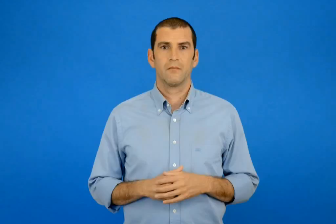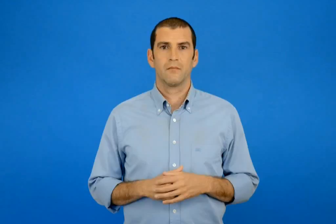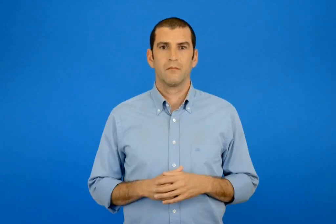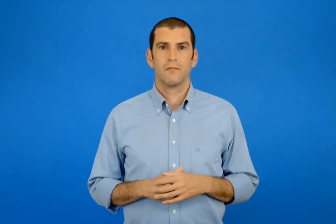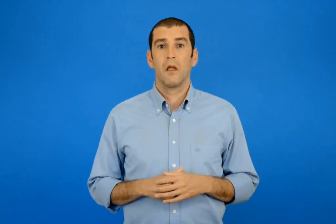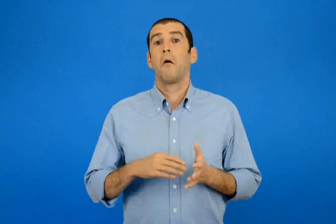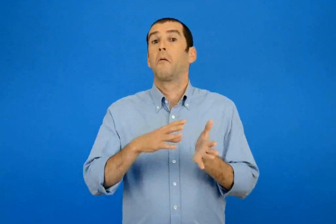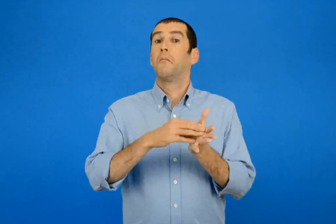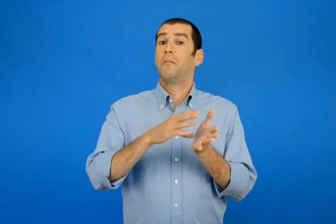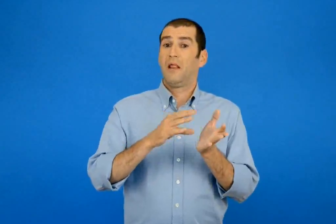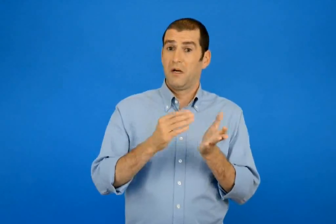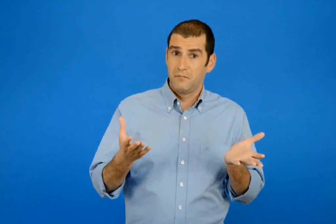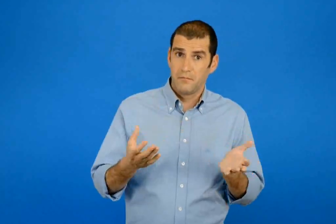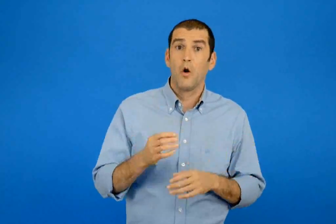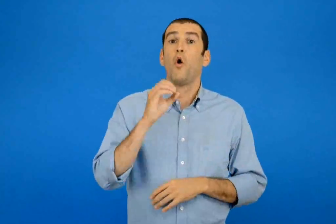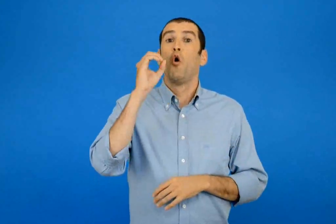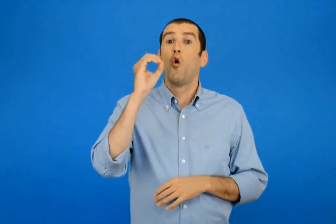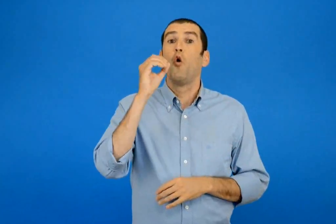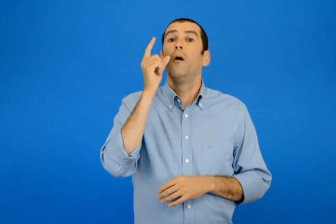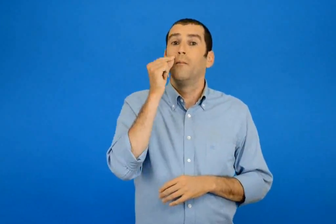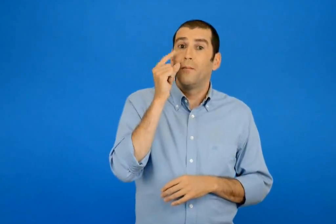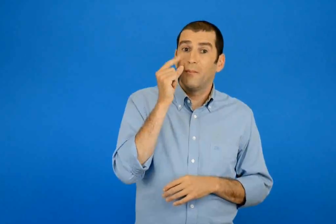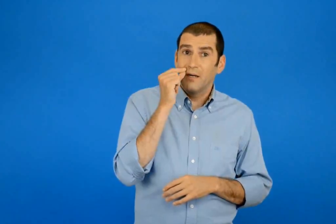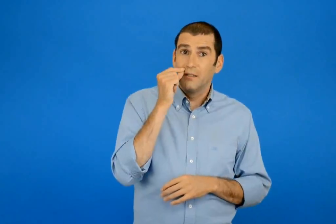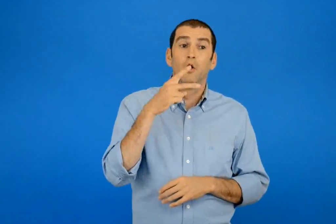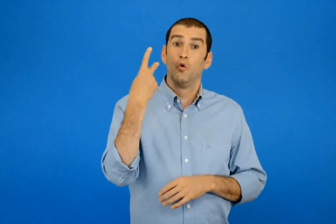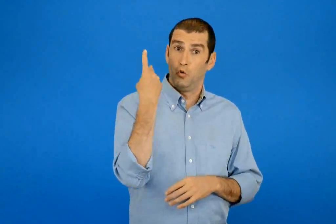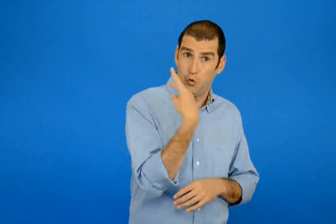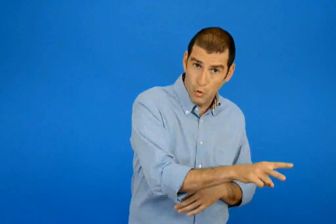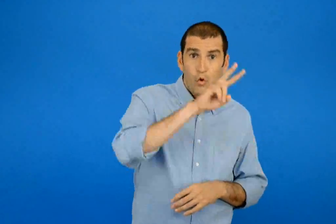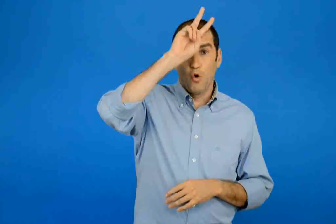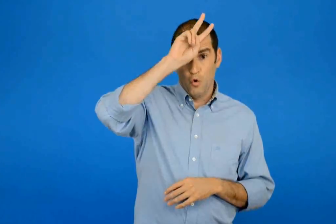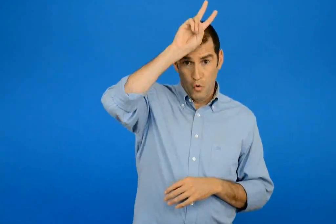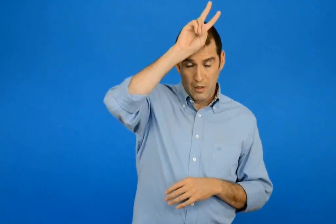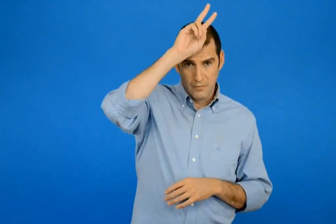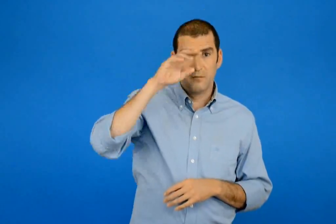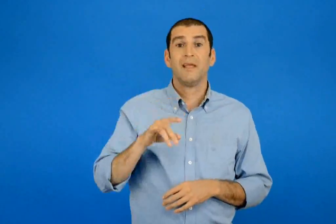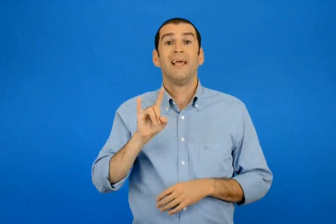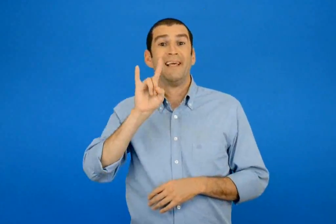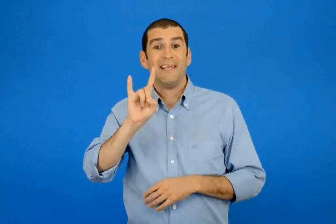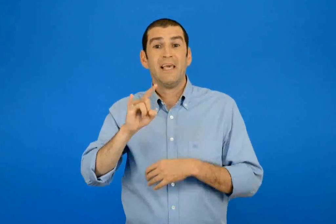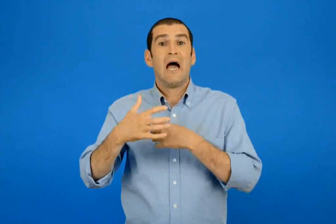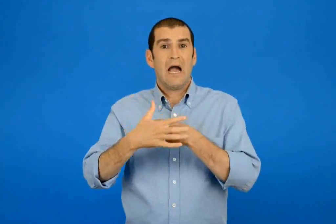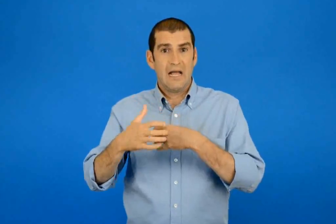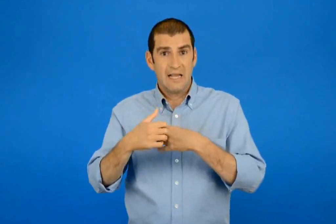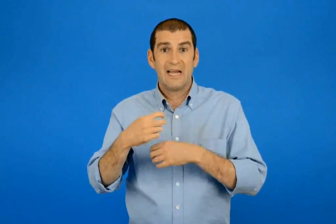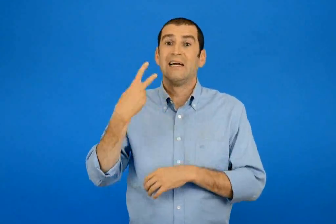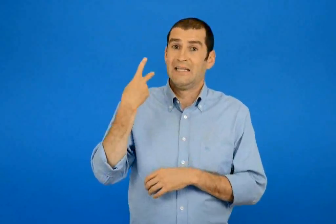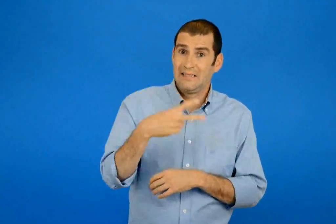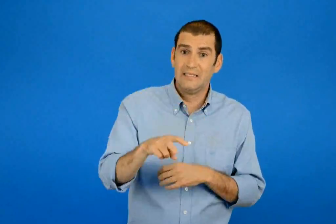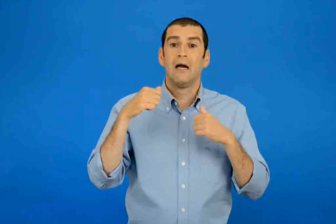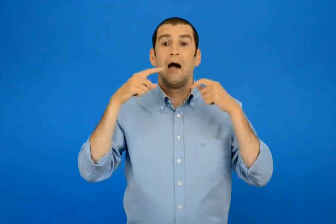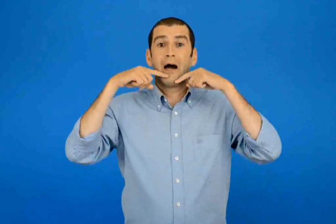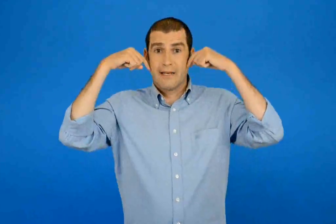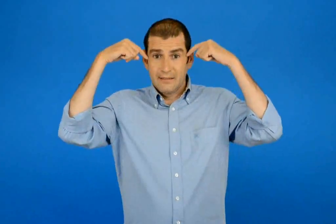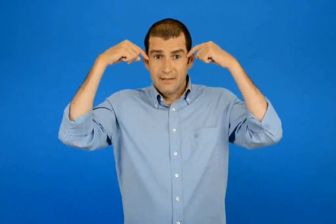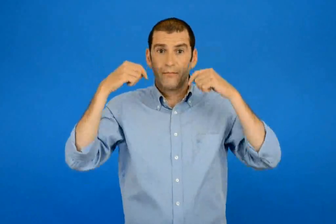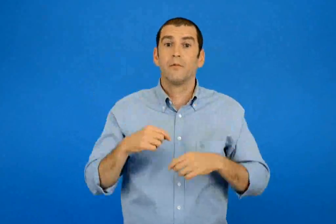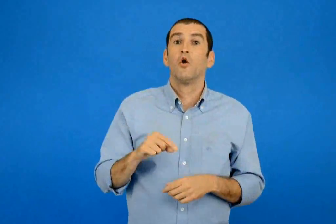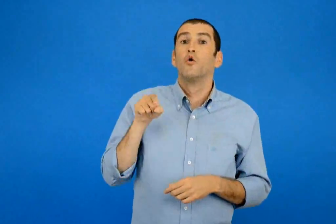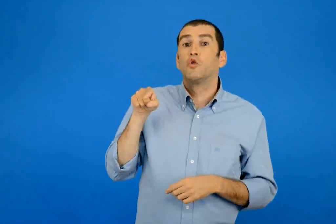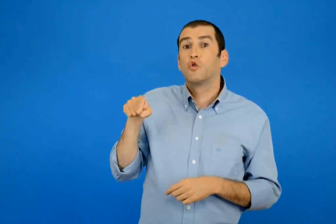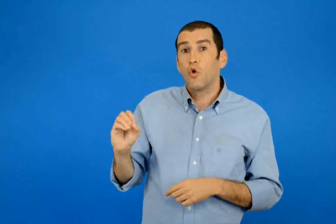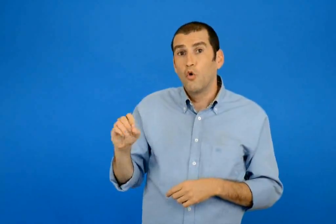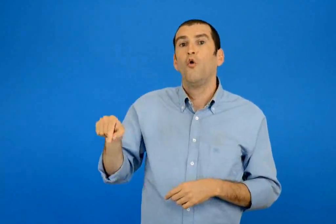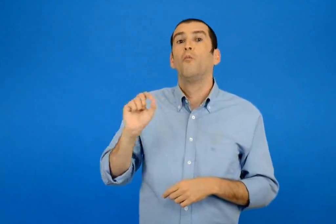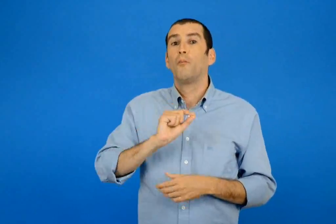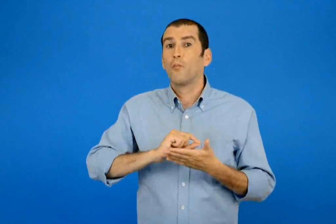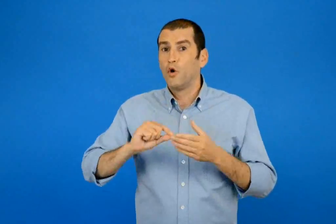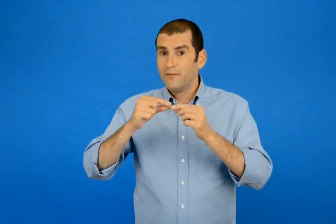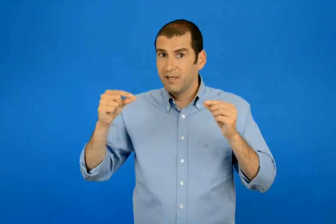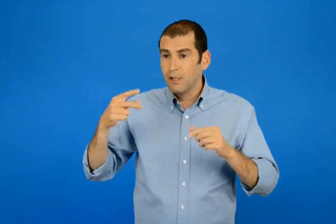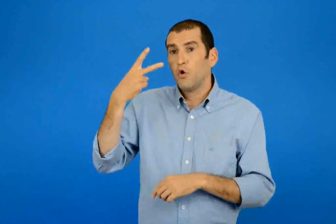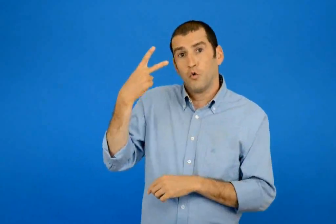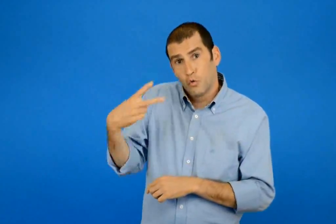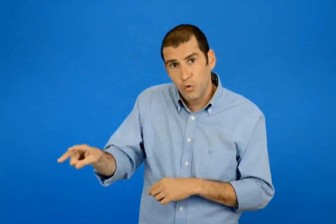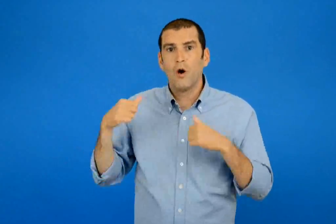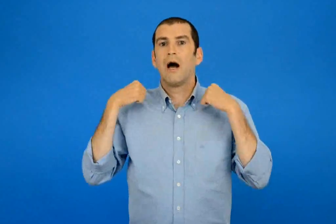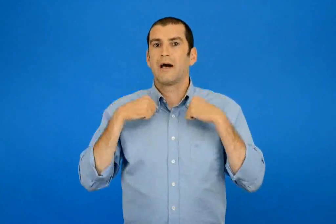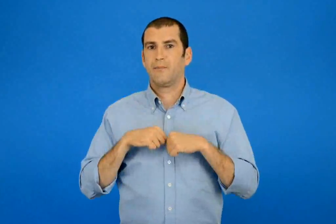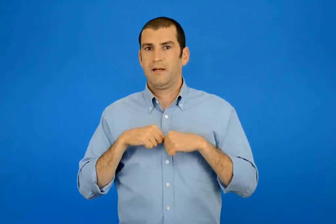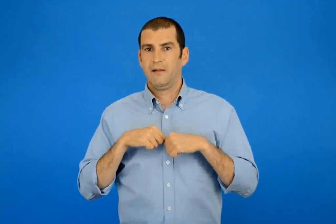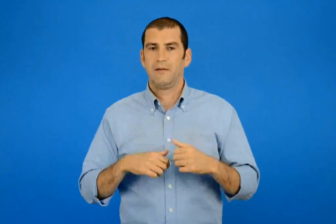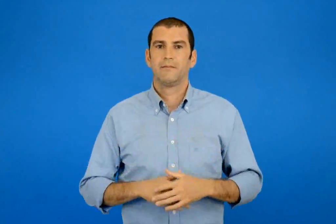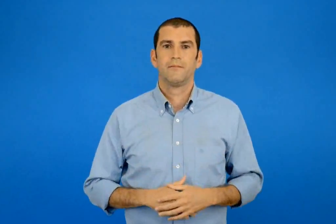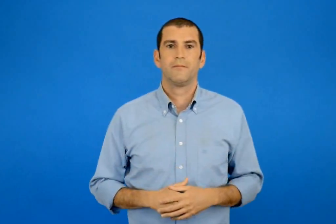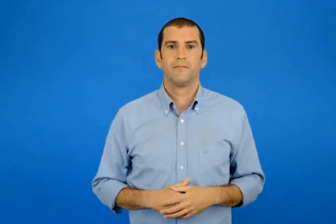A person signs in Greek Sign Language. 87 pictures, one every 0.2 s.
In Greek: για παράδειγμα ο μπαμπάς του λουκά η γάτα της χαράς το μολυβί του αρμπεν
